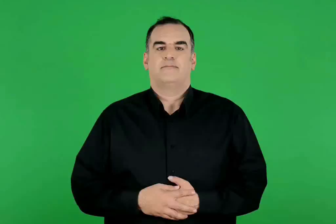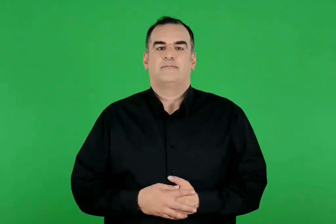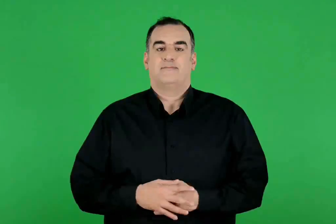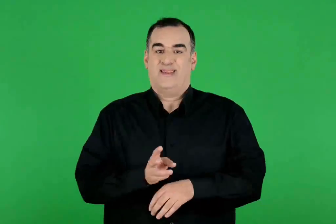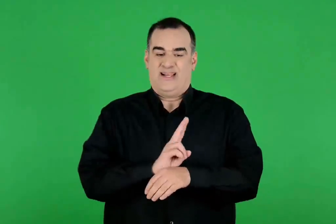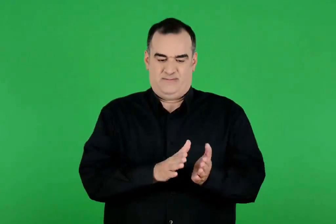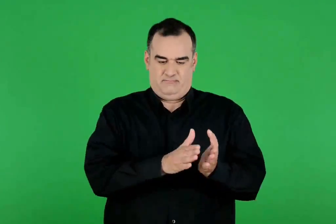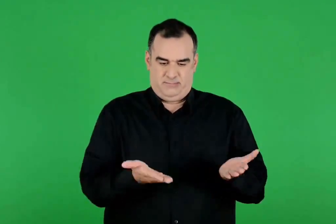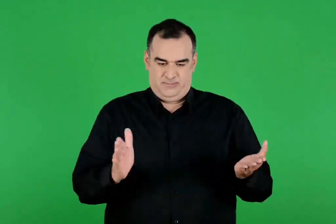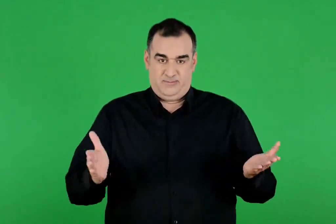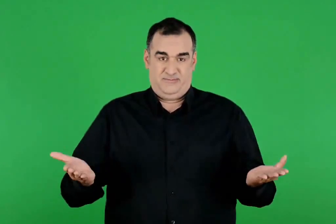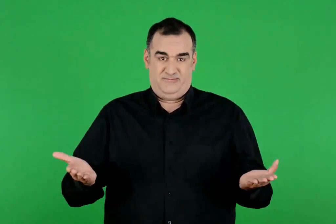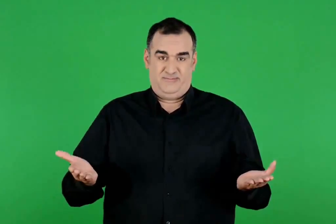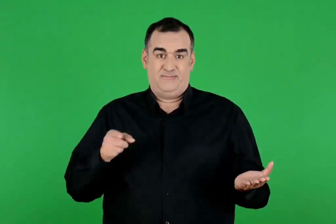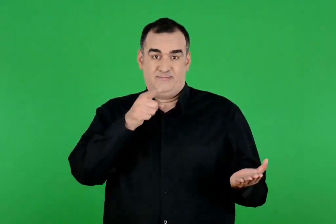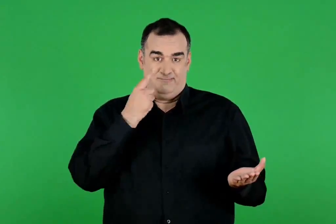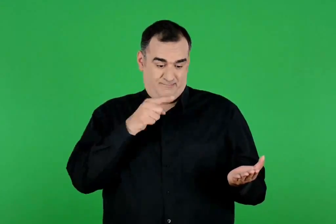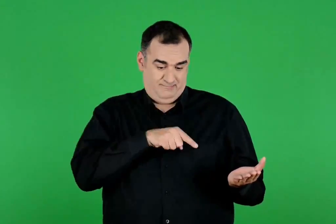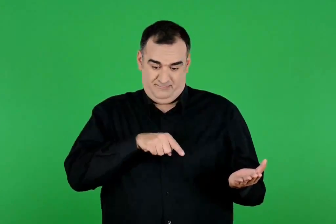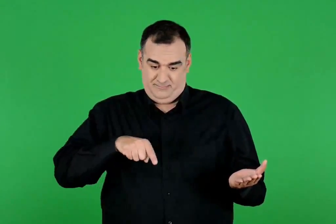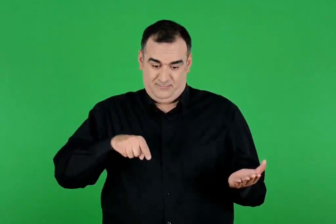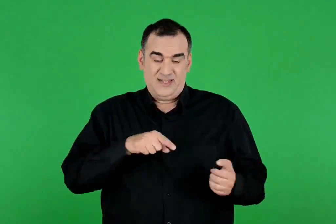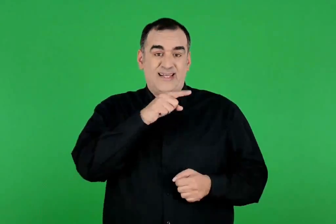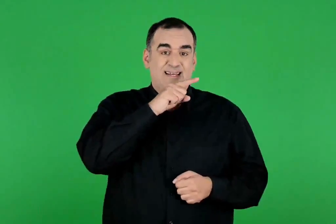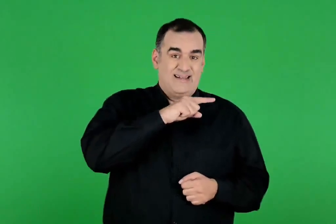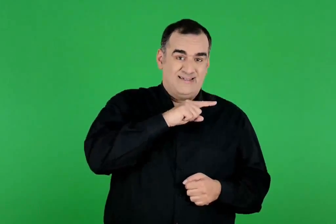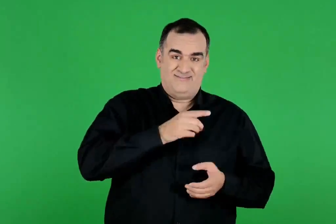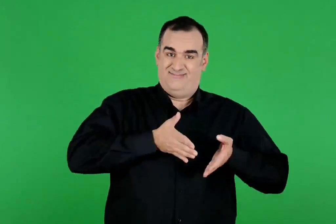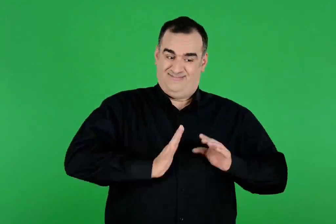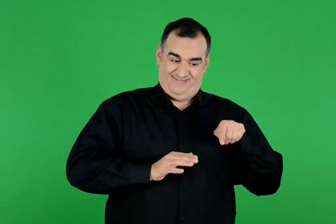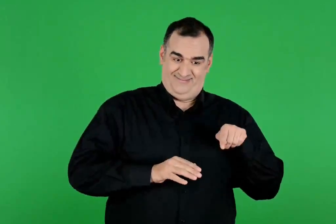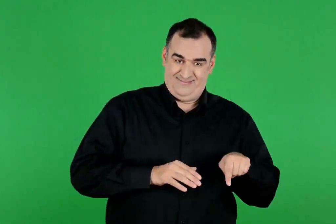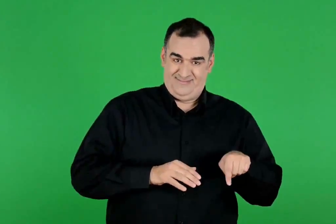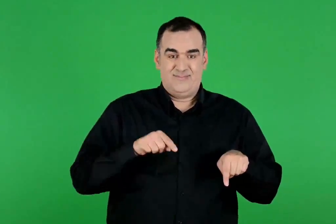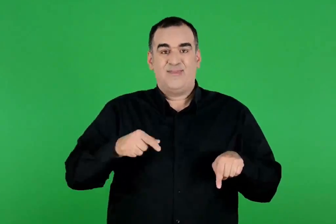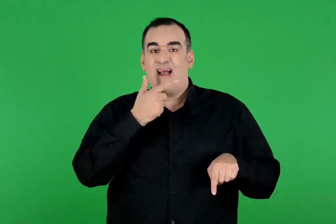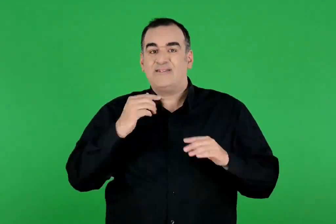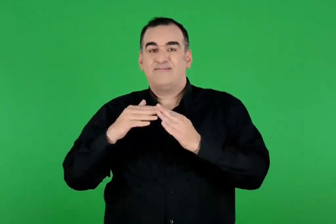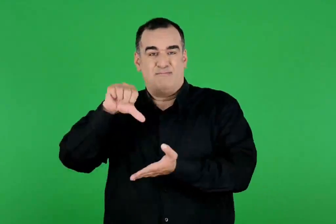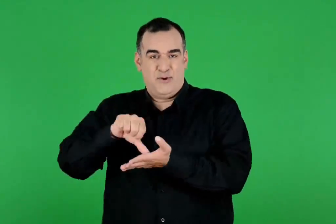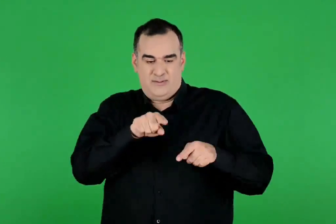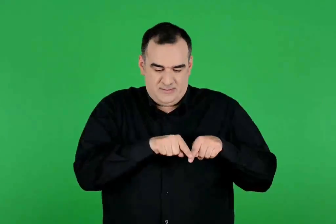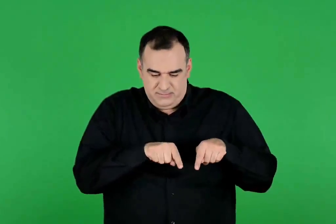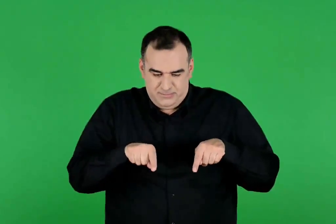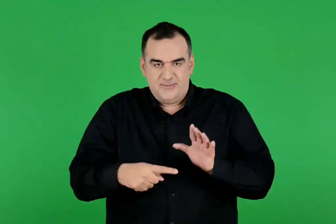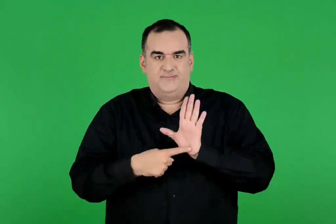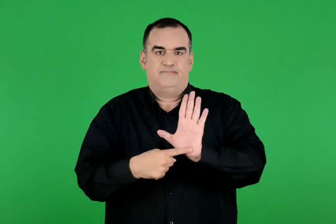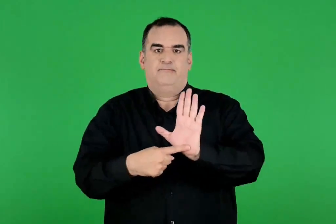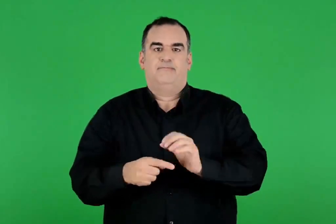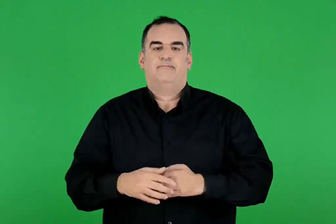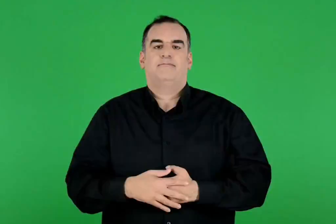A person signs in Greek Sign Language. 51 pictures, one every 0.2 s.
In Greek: δείχνω στον χάρτη την πορεία που ακολούθησε ο ηρακλής από την πόλη που γεννήθηκε μέχρι την πόλη που βασίλευε ο ευρυσθέας
